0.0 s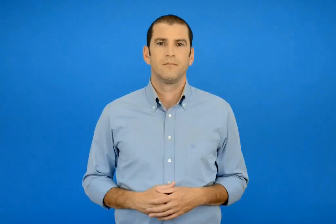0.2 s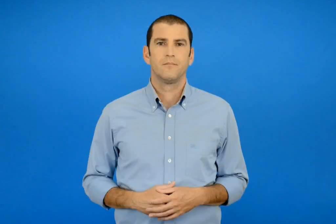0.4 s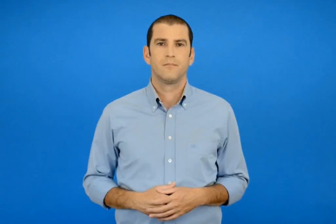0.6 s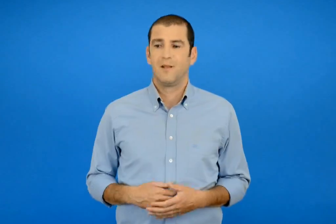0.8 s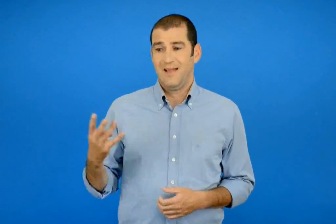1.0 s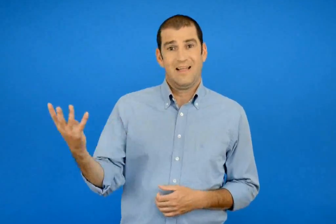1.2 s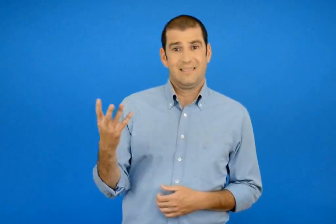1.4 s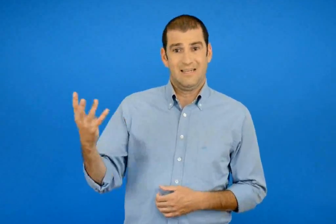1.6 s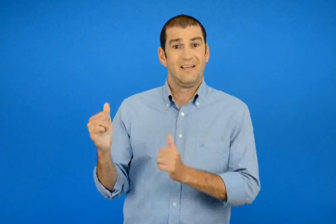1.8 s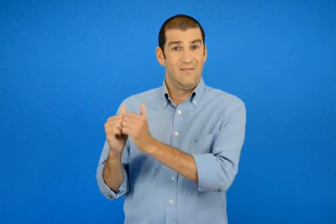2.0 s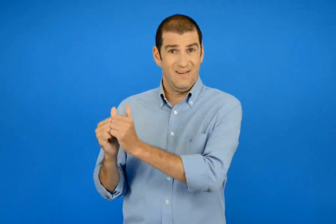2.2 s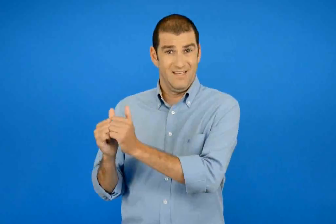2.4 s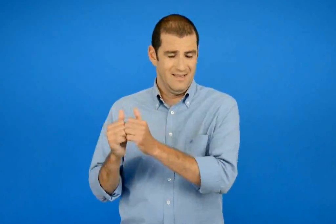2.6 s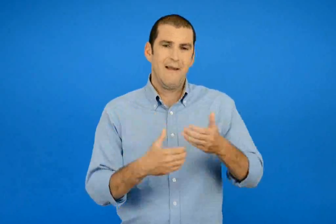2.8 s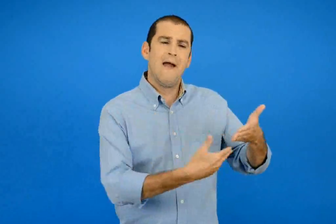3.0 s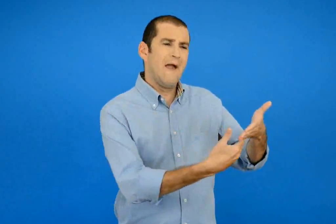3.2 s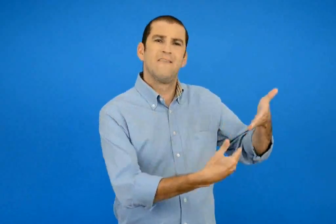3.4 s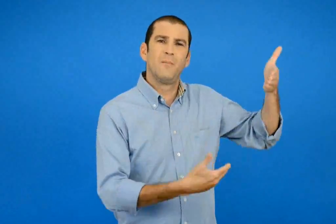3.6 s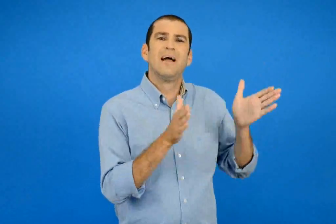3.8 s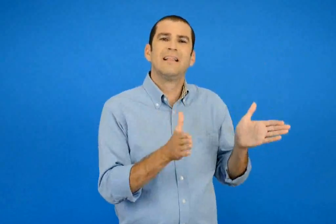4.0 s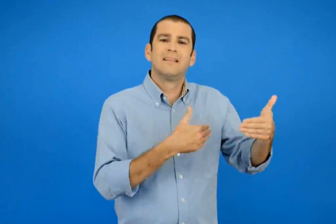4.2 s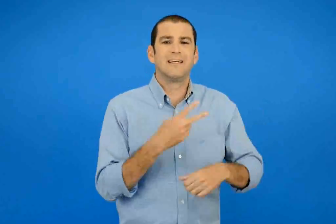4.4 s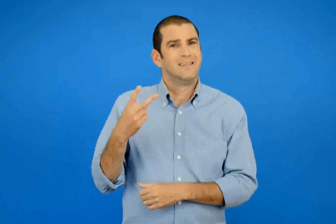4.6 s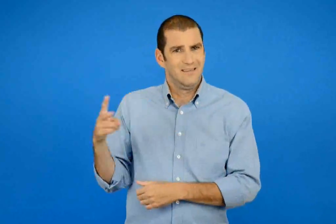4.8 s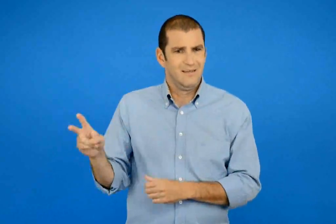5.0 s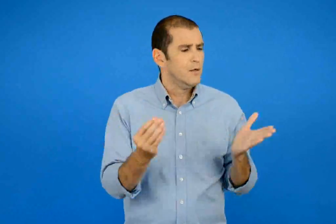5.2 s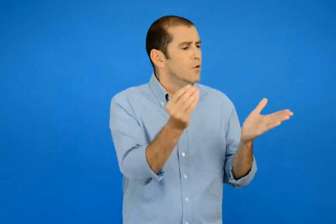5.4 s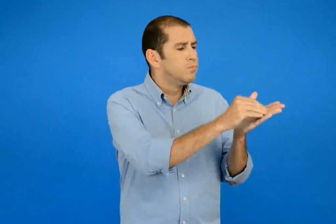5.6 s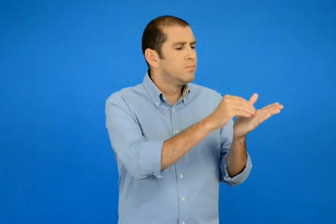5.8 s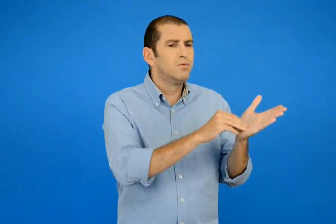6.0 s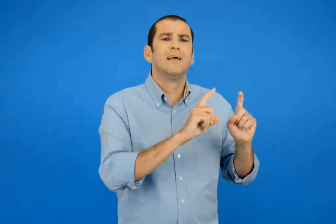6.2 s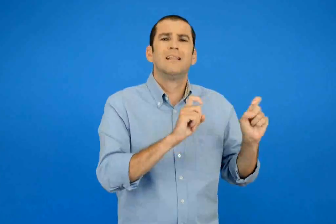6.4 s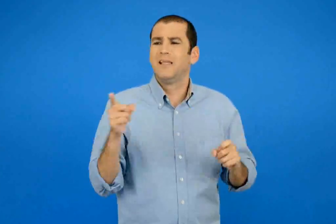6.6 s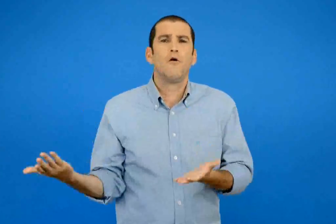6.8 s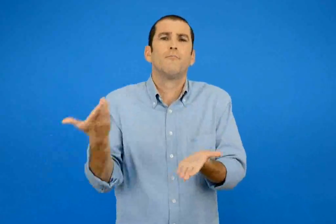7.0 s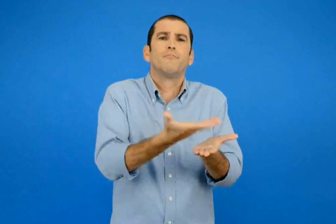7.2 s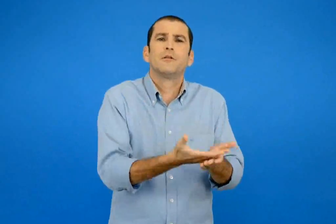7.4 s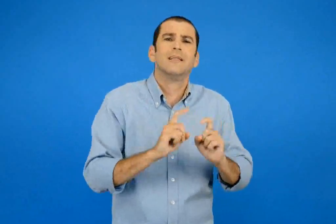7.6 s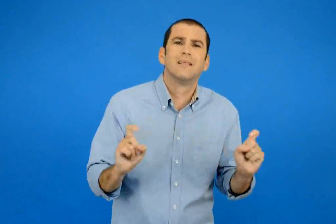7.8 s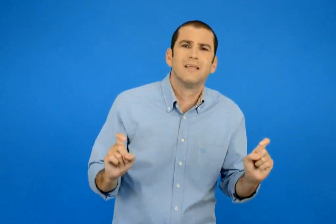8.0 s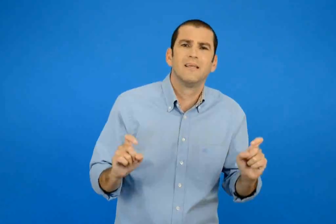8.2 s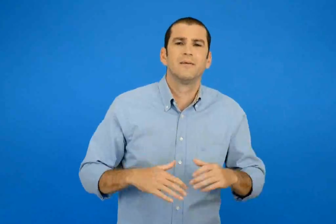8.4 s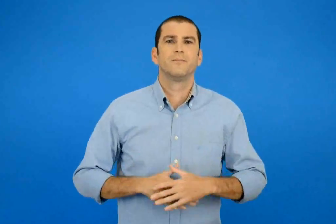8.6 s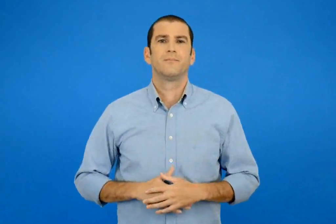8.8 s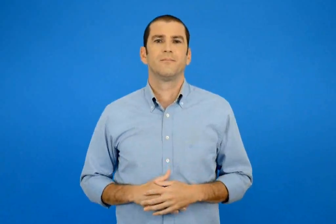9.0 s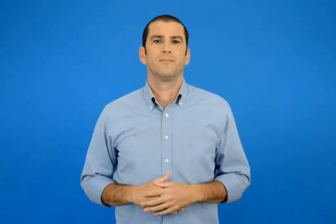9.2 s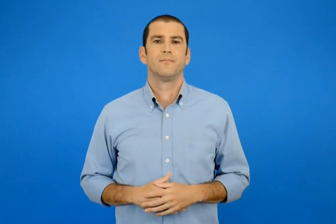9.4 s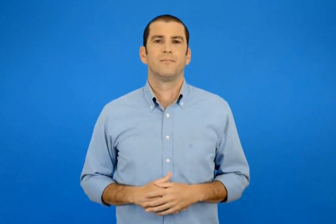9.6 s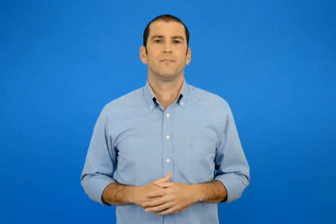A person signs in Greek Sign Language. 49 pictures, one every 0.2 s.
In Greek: τι προτείνουν οι τέσσερις φίλοι να περιλαμβάνει η εφημερίδα της τάξης τους ;
